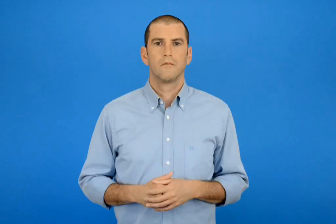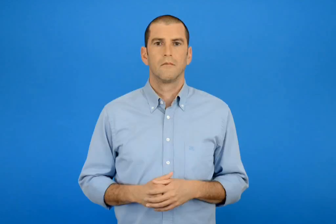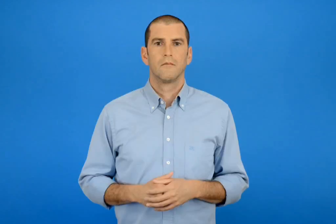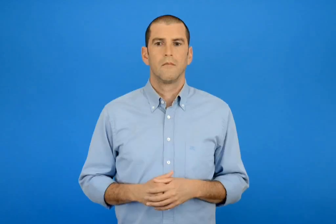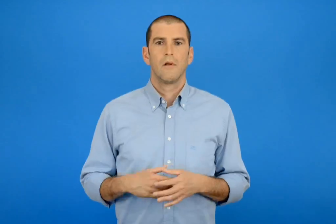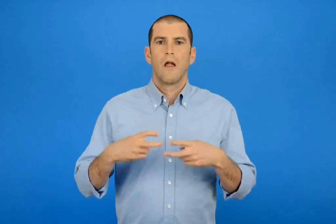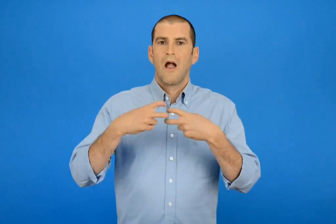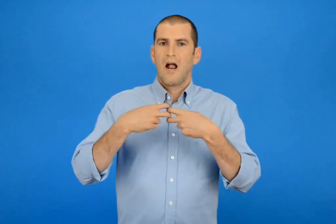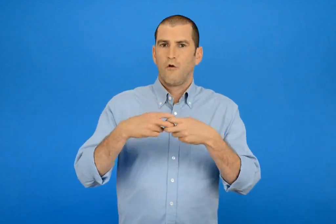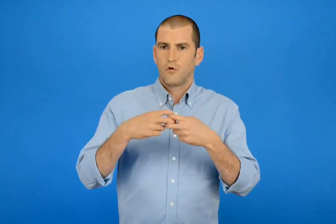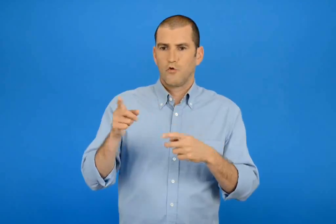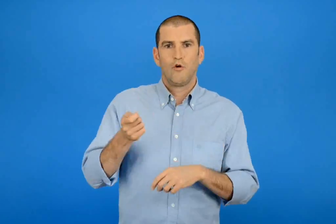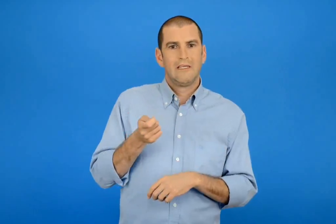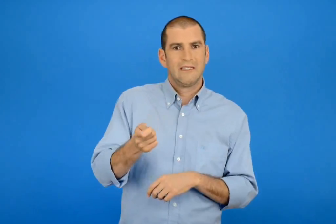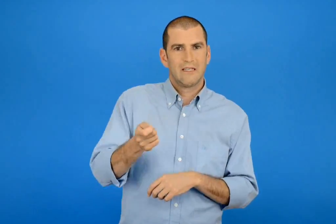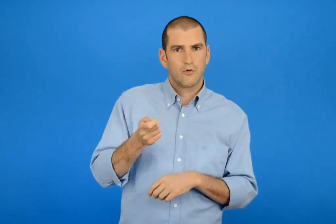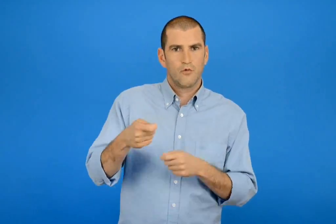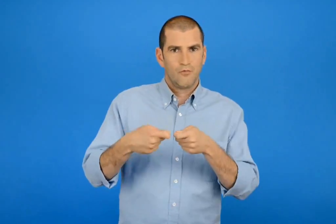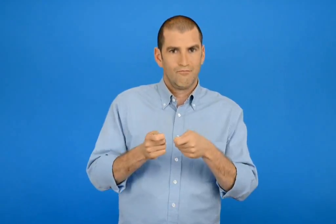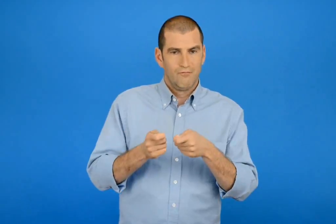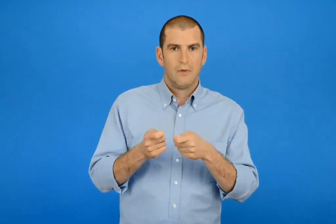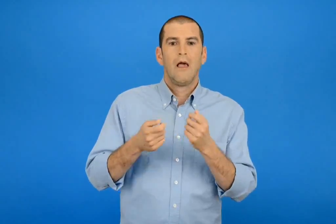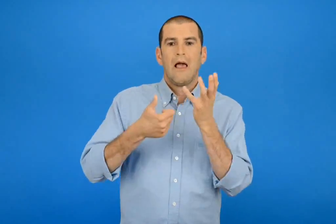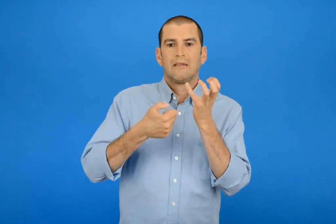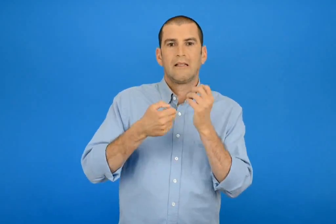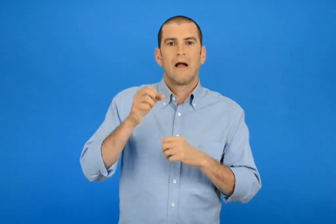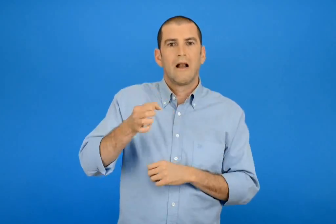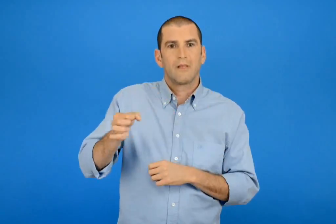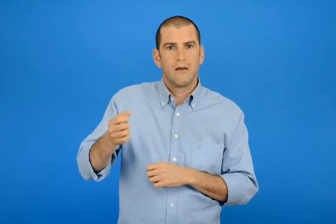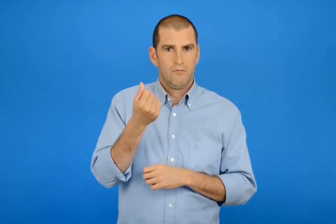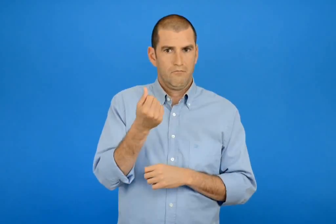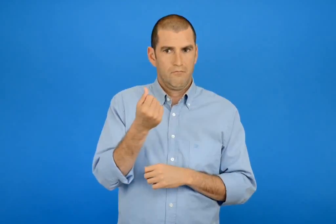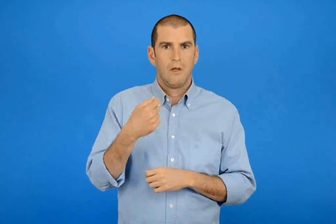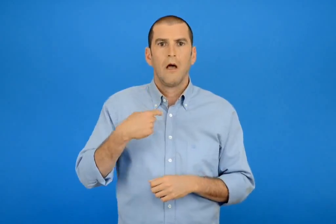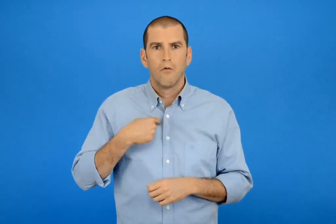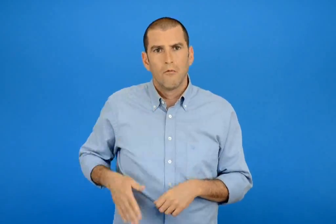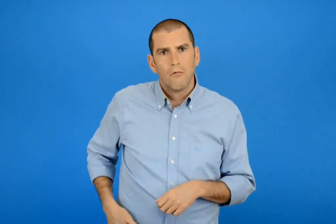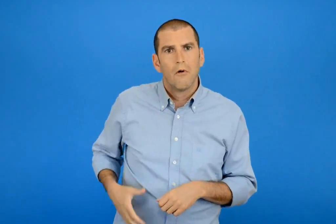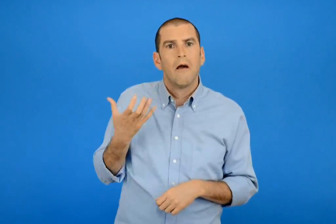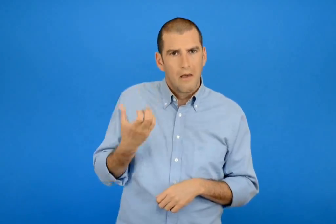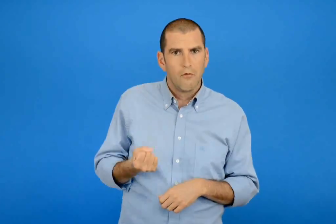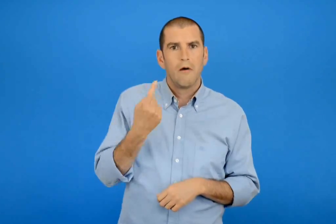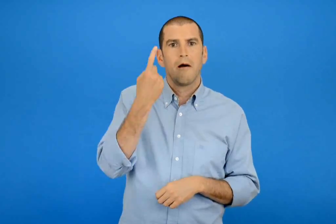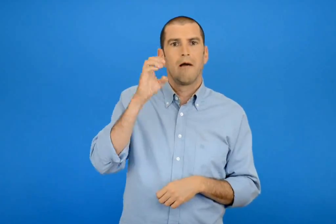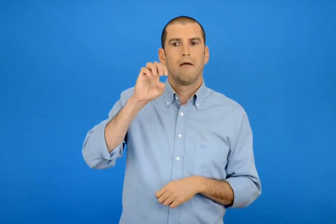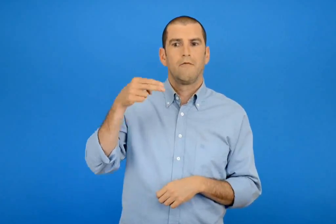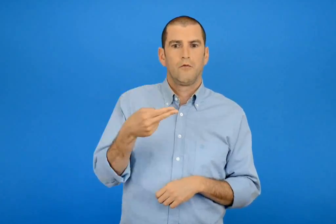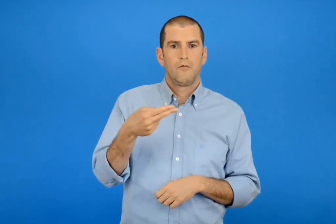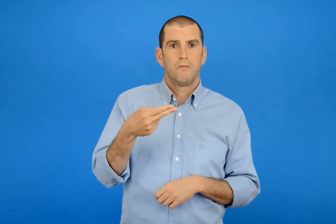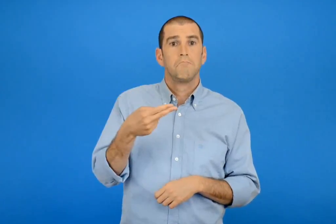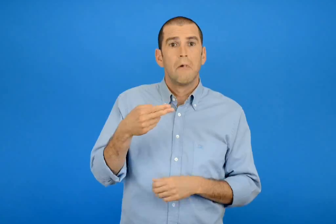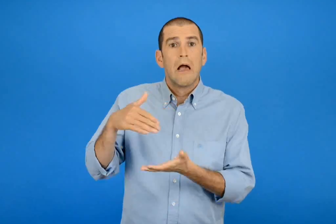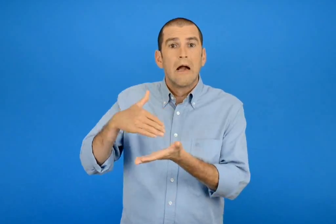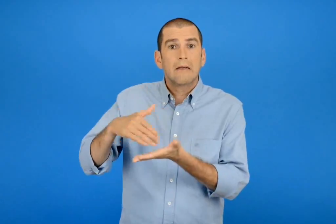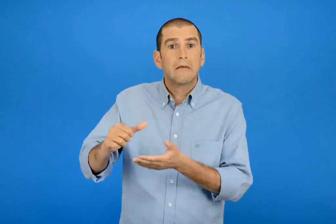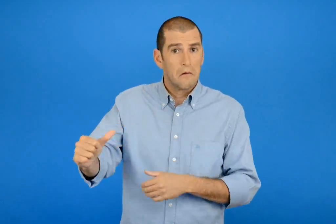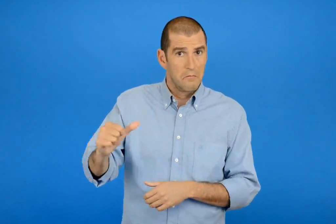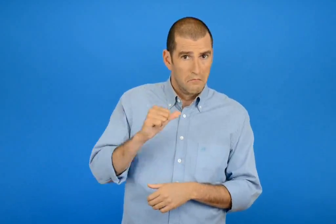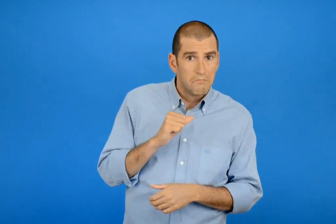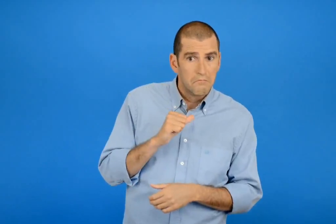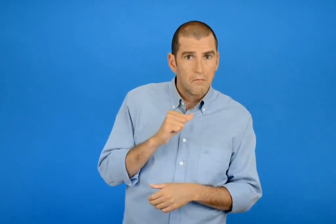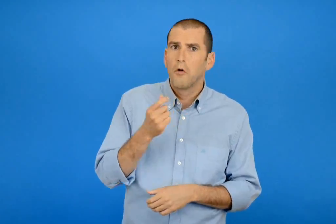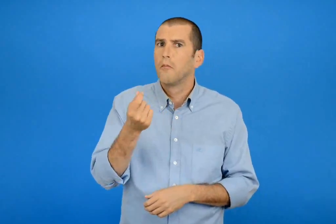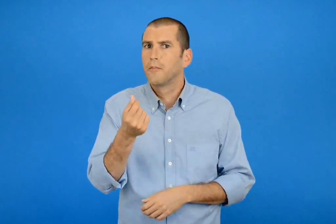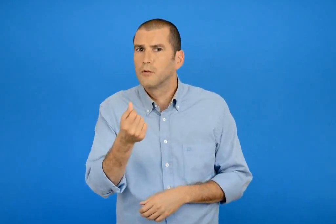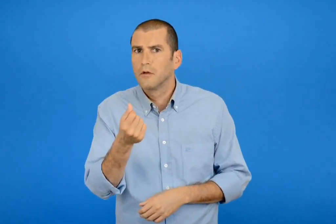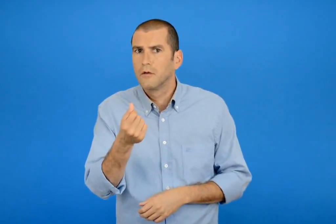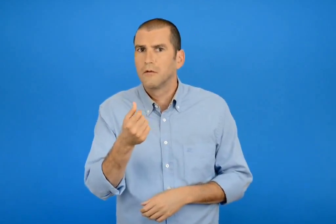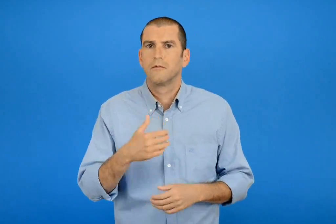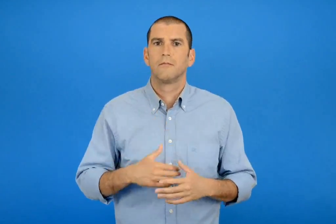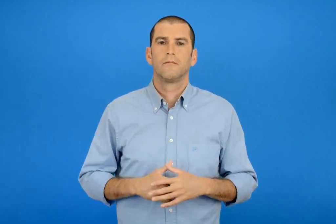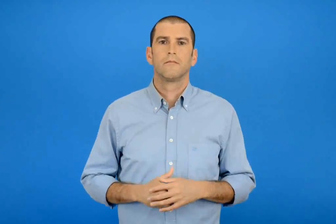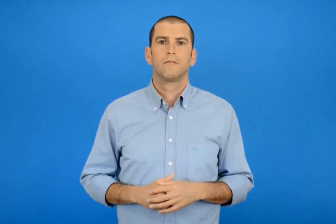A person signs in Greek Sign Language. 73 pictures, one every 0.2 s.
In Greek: το εισιτήριο του λεωφορείου κοστίζει 60 λεπτά έχω 1 ευρώ θα πάρω ρέστα ; πόσα ;
